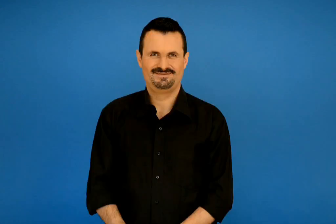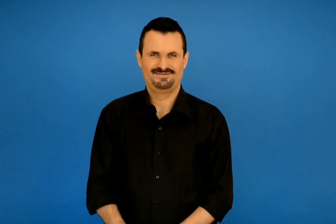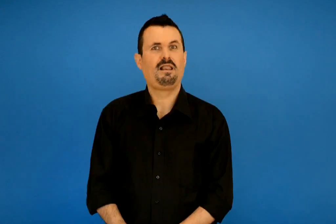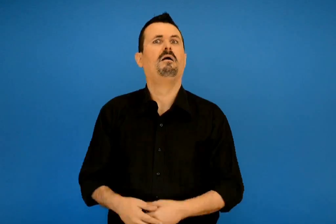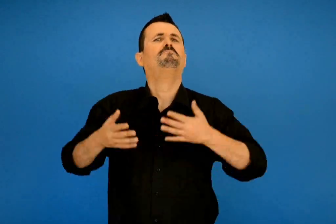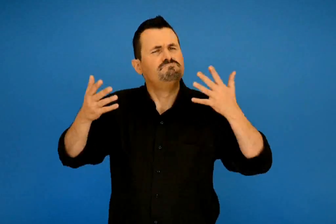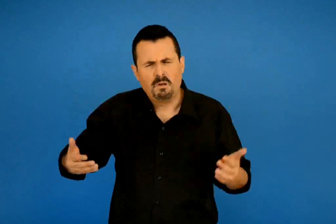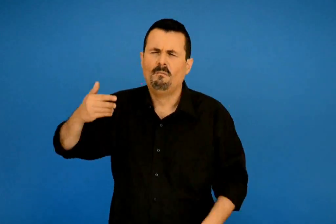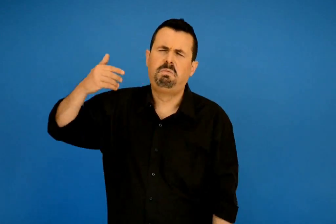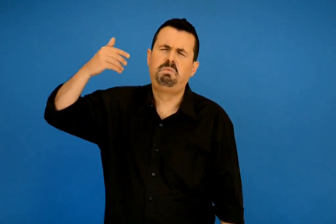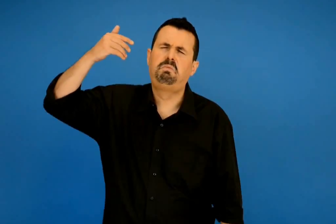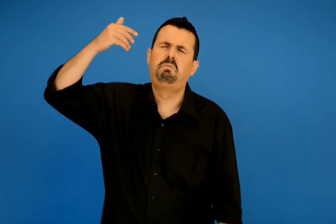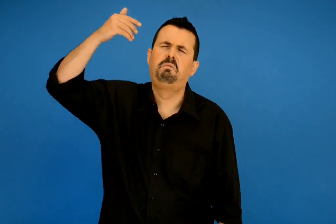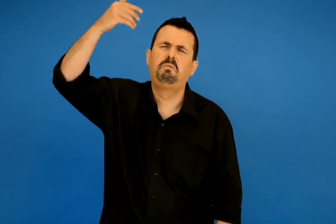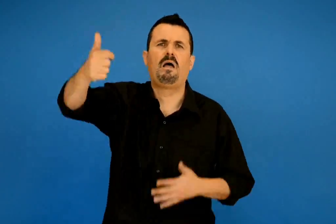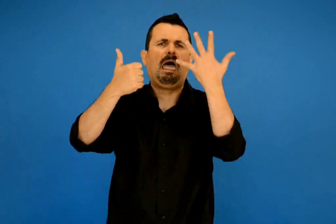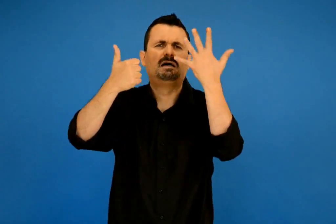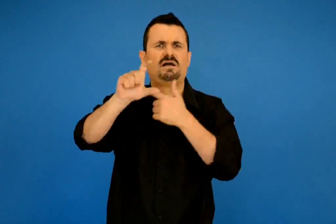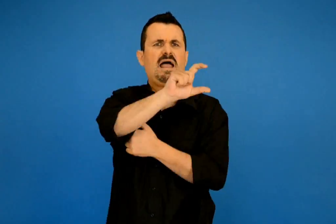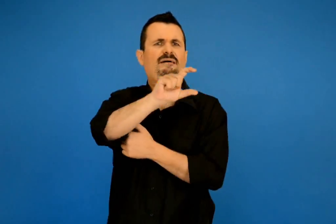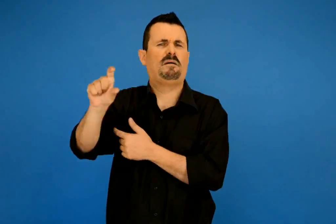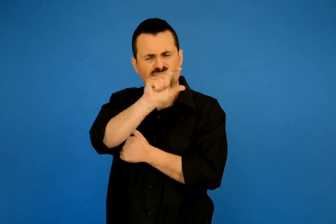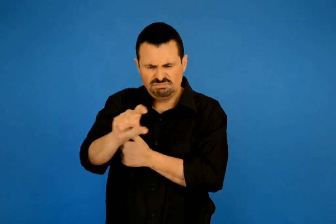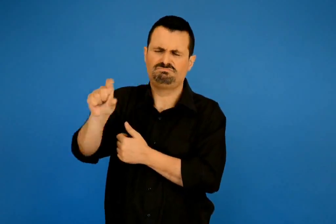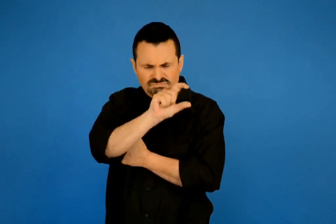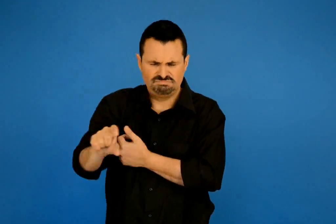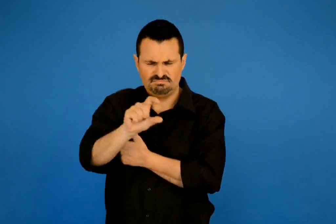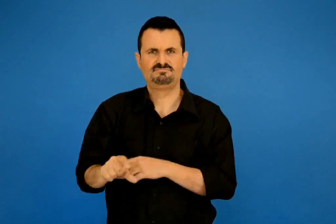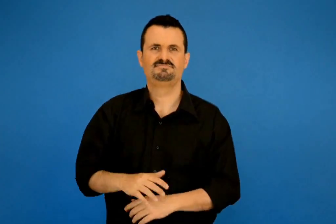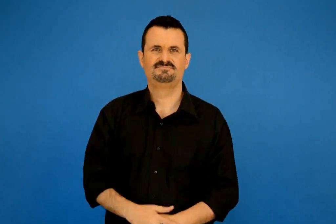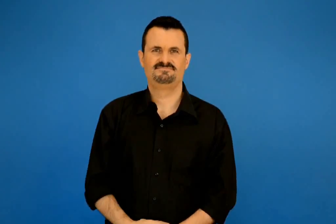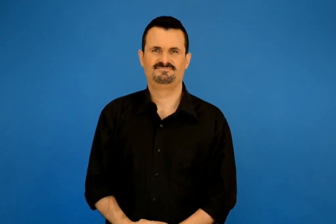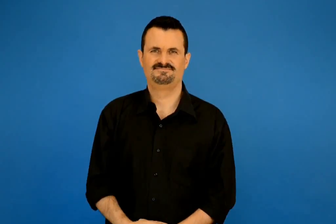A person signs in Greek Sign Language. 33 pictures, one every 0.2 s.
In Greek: ήταν μετά από έξι βδομάδες
